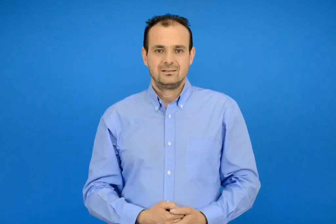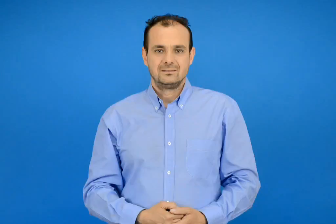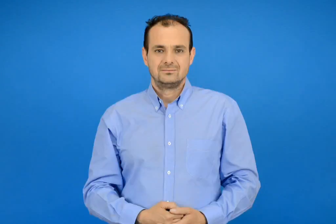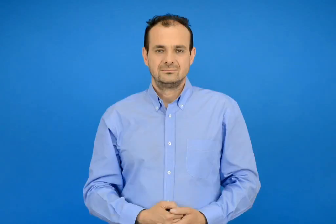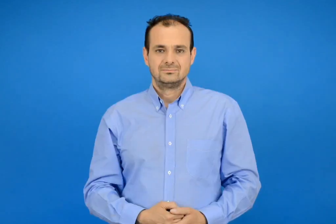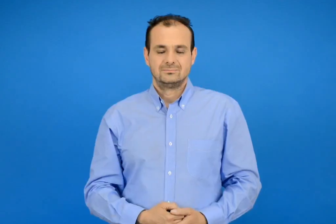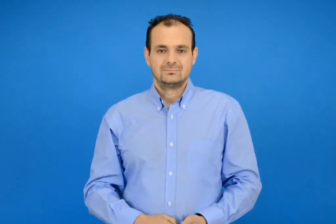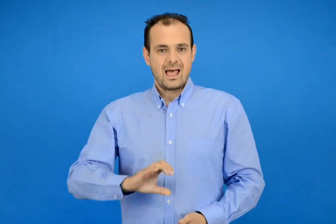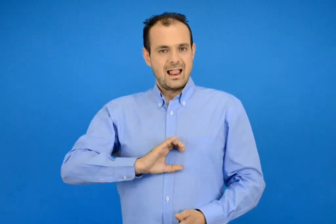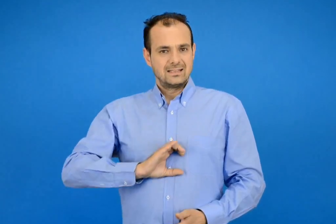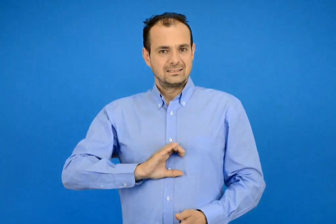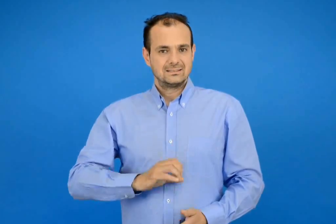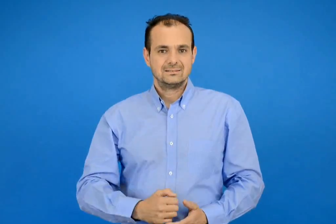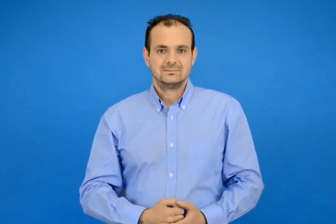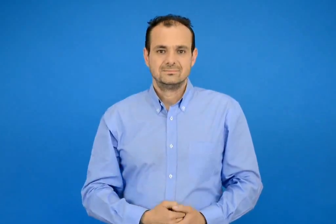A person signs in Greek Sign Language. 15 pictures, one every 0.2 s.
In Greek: η ελένη
